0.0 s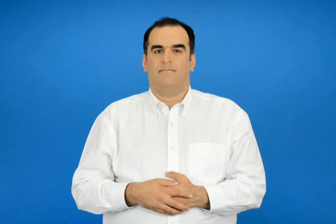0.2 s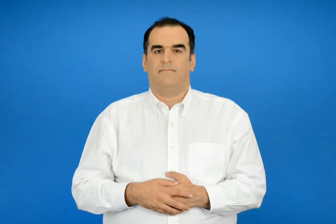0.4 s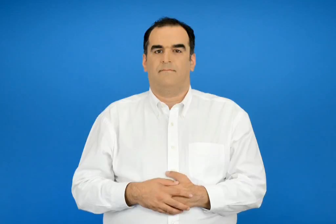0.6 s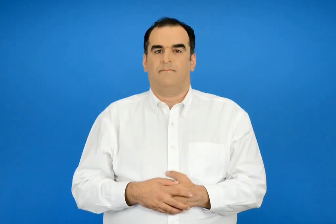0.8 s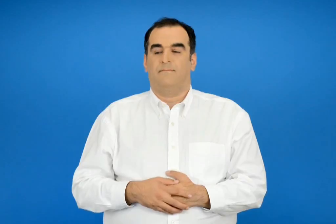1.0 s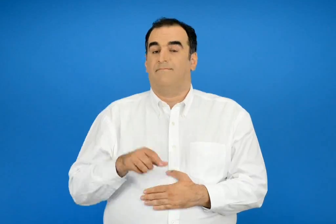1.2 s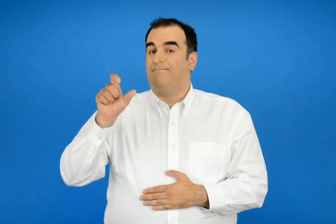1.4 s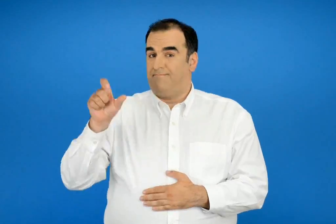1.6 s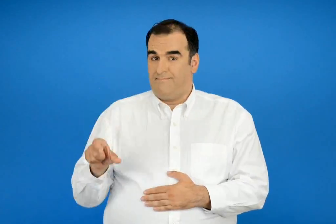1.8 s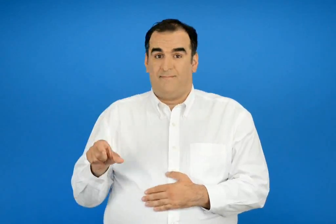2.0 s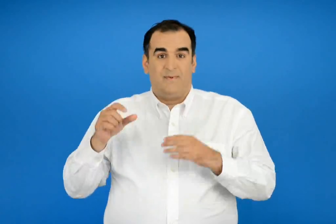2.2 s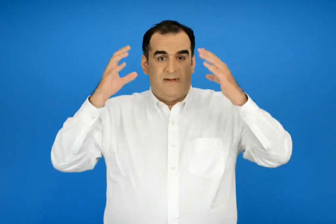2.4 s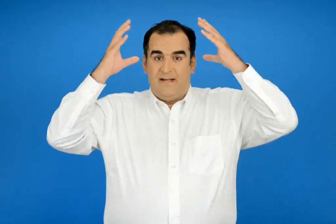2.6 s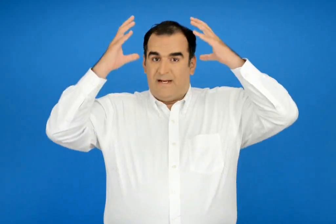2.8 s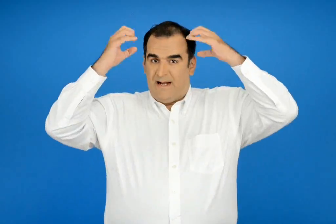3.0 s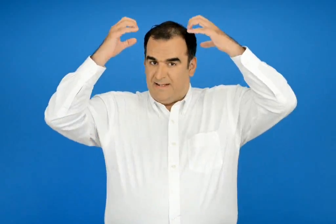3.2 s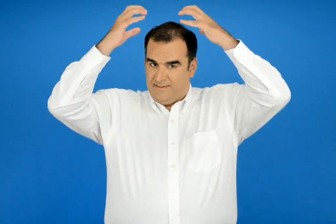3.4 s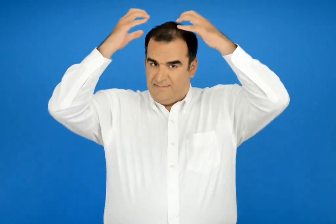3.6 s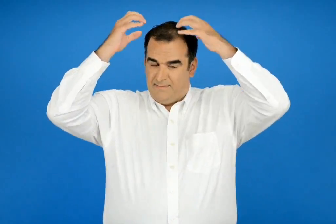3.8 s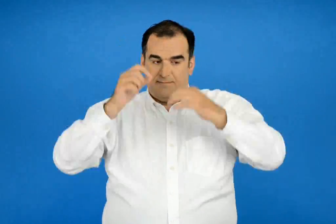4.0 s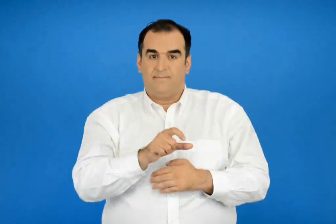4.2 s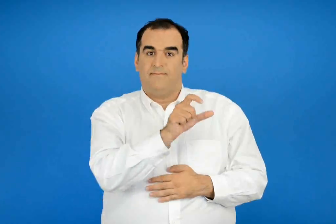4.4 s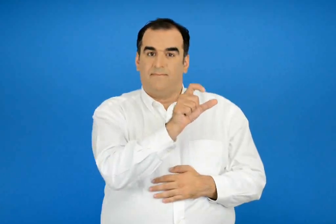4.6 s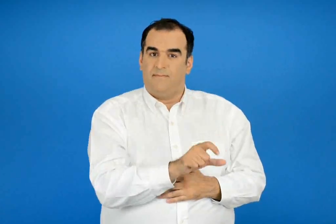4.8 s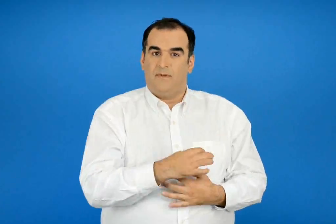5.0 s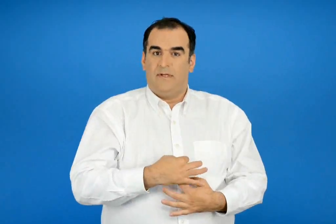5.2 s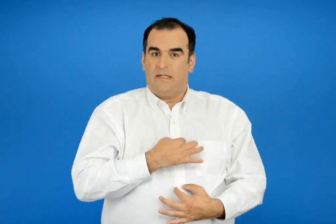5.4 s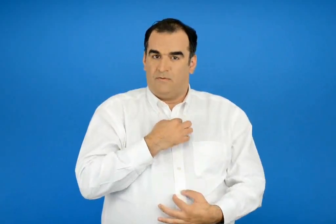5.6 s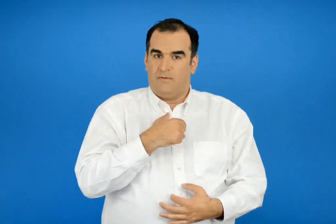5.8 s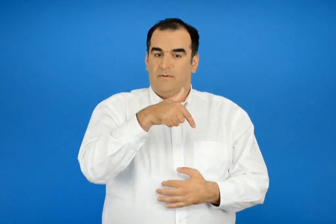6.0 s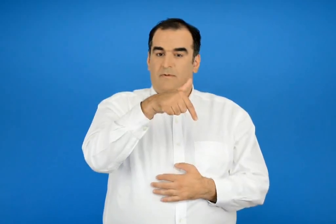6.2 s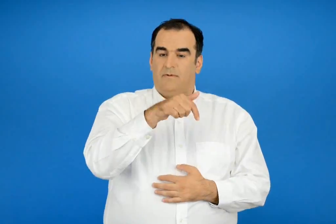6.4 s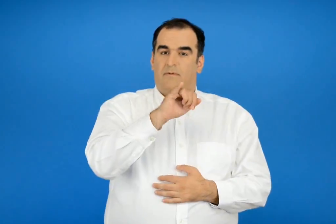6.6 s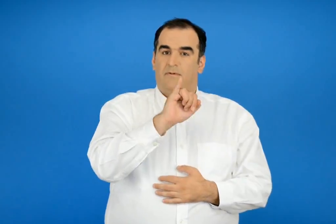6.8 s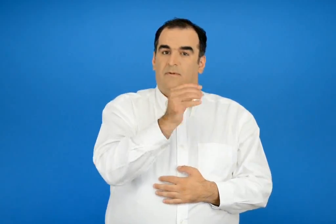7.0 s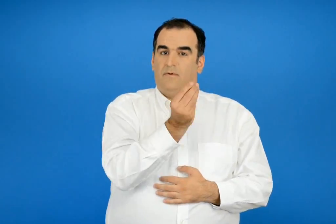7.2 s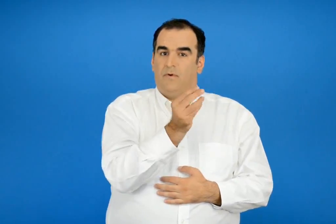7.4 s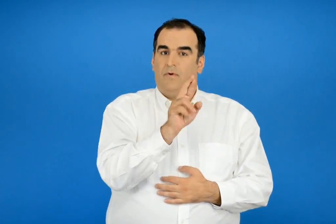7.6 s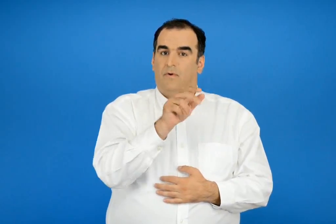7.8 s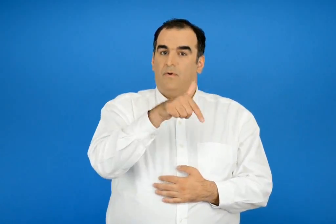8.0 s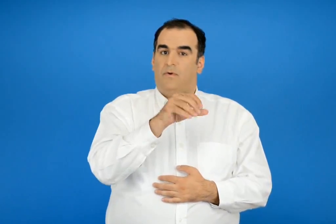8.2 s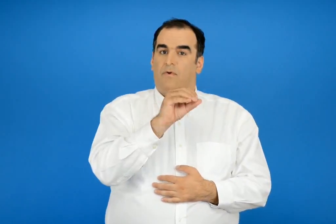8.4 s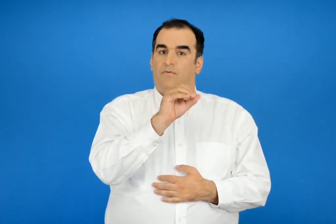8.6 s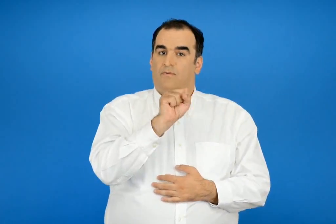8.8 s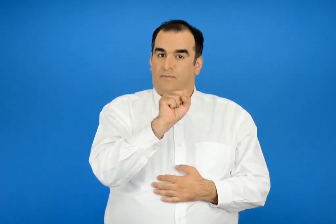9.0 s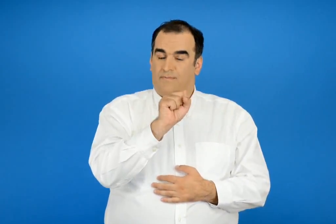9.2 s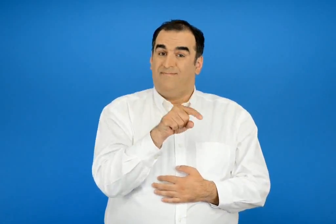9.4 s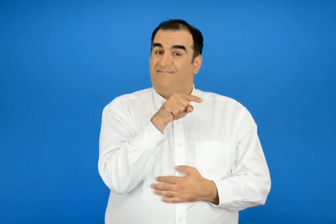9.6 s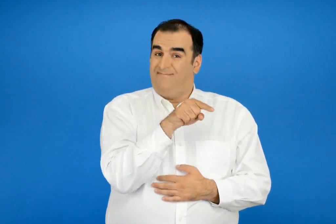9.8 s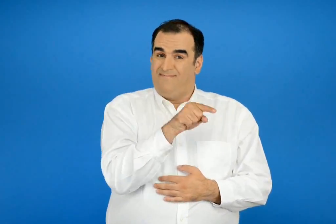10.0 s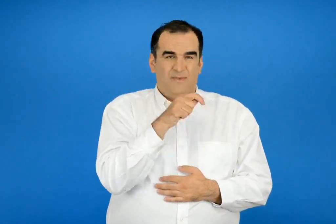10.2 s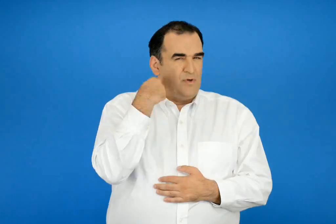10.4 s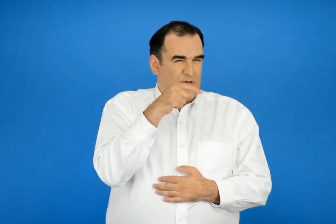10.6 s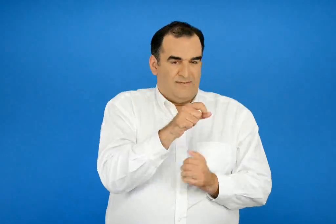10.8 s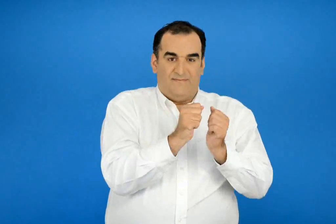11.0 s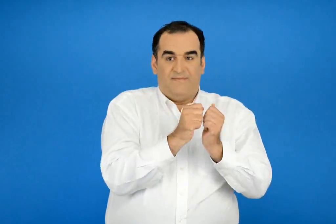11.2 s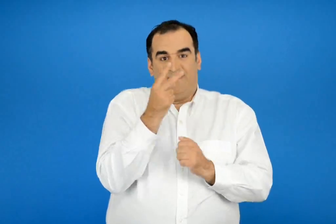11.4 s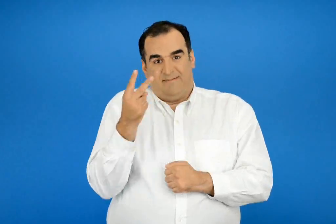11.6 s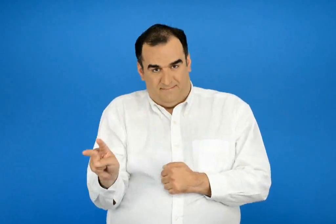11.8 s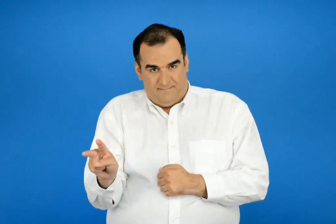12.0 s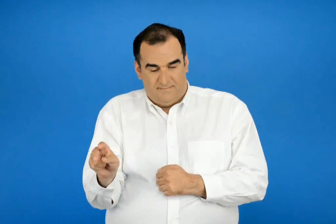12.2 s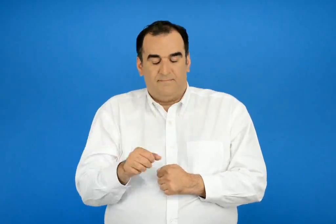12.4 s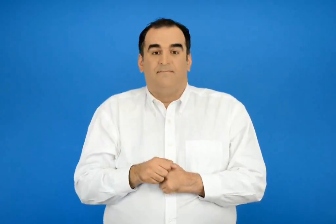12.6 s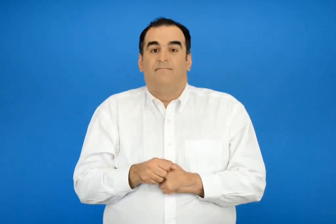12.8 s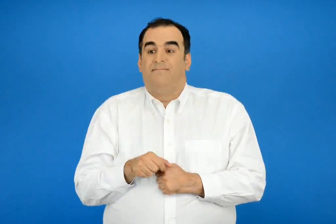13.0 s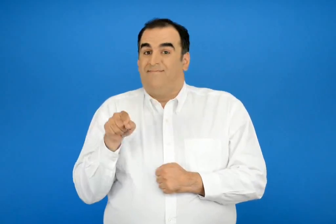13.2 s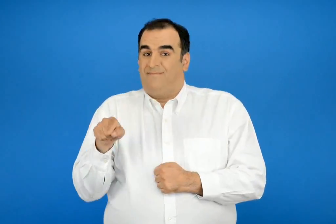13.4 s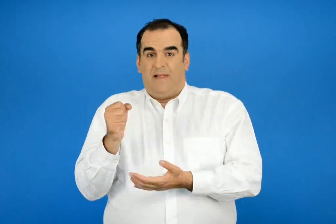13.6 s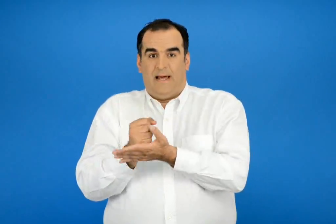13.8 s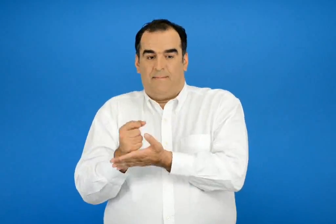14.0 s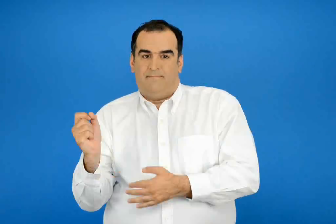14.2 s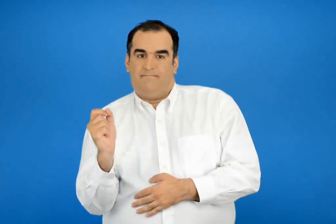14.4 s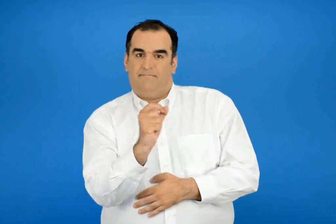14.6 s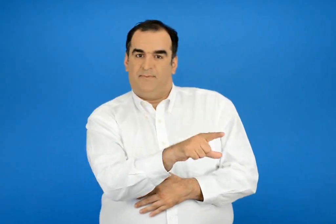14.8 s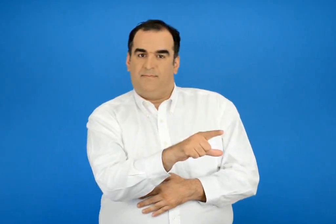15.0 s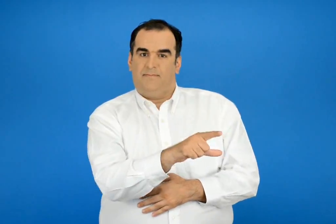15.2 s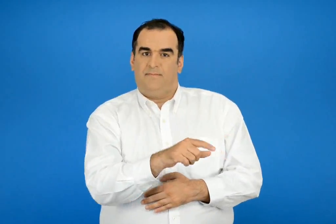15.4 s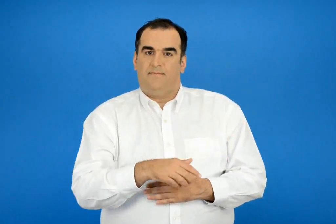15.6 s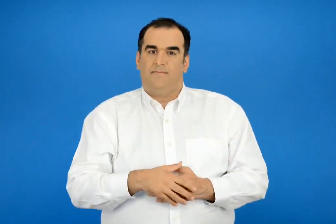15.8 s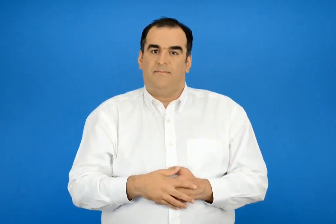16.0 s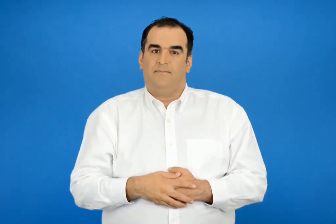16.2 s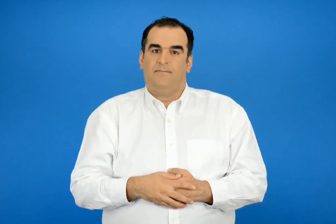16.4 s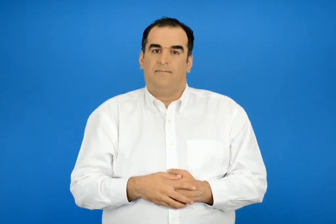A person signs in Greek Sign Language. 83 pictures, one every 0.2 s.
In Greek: από το γράμμα που έστειλε η γαληνή στον κύριο γιώργο τον φίλο των γονιών της
